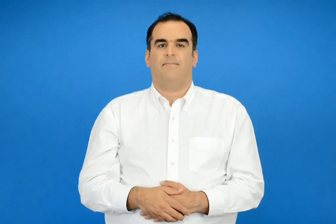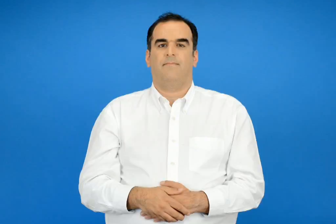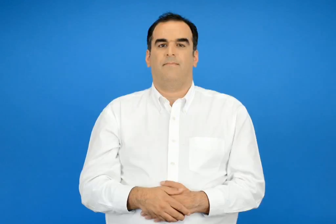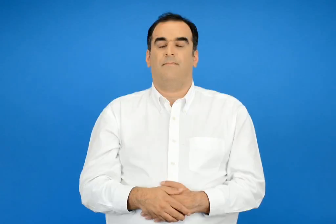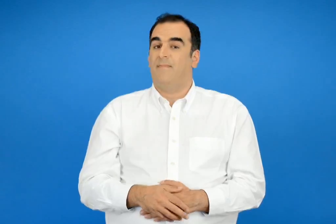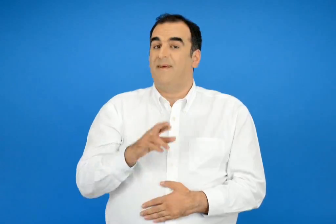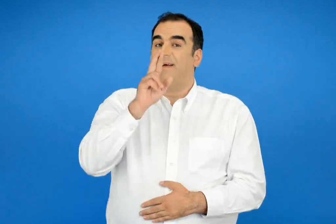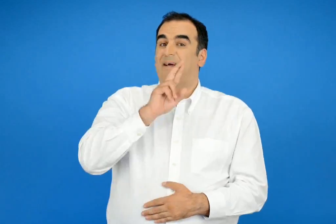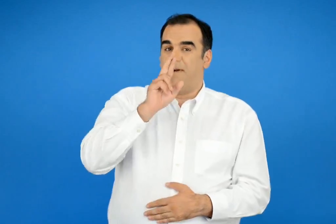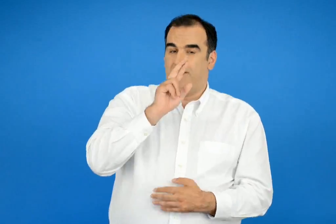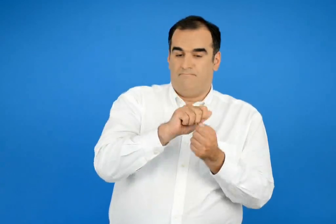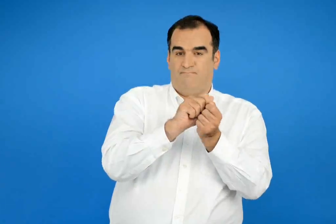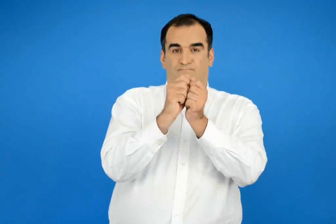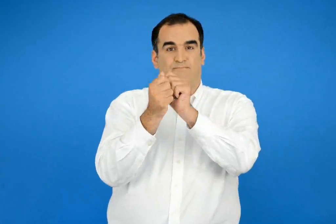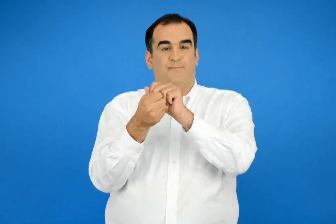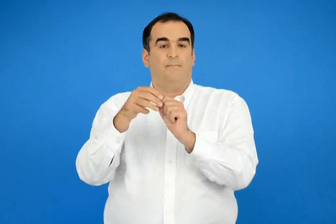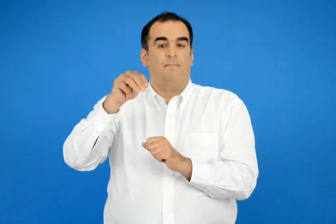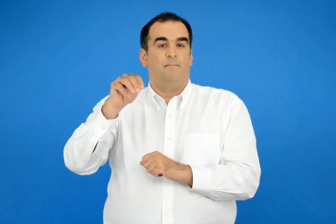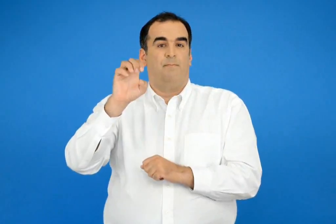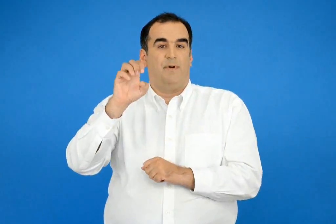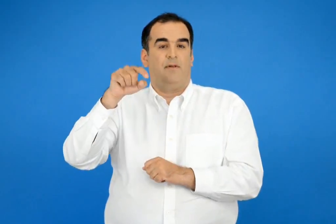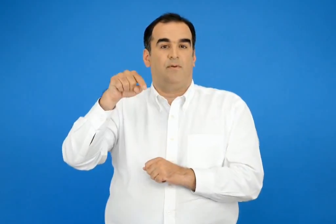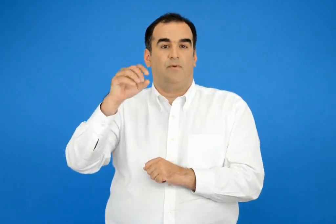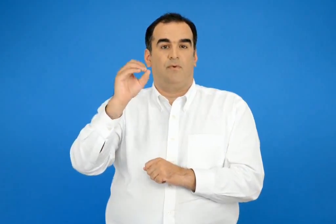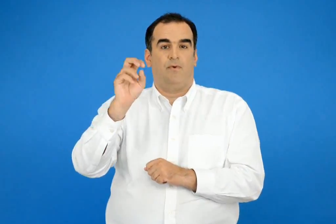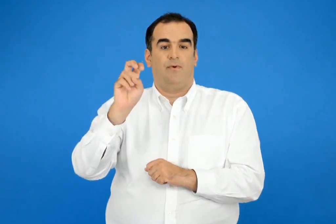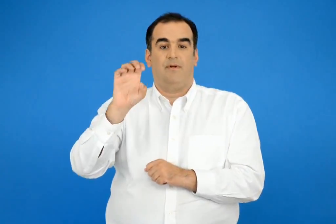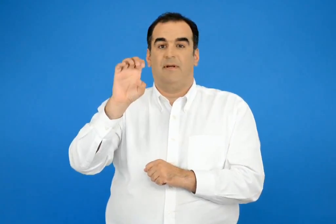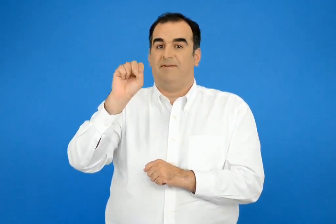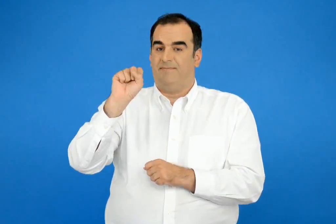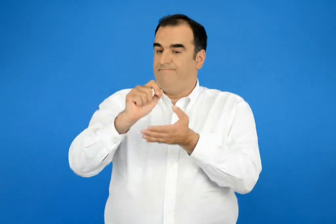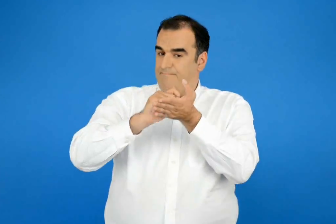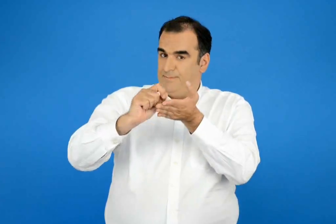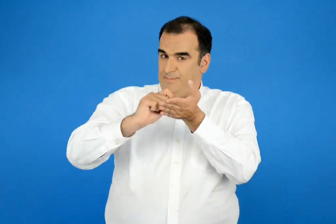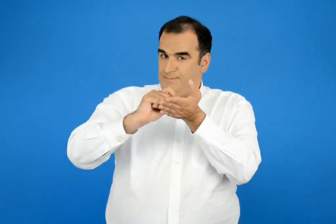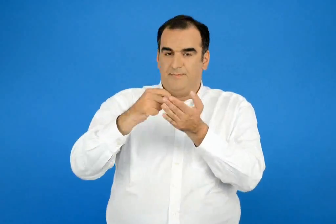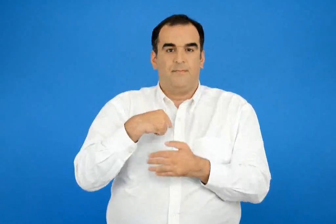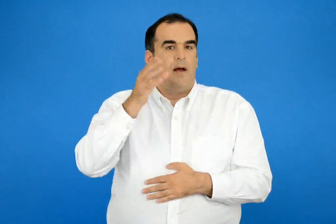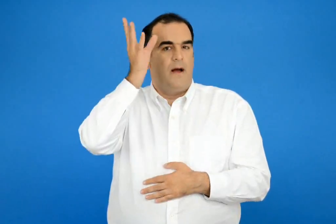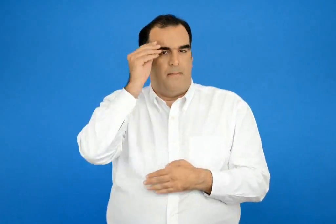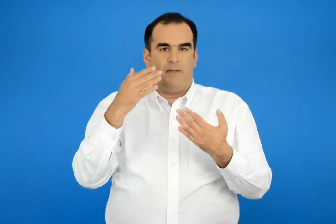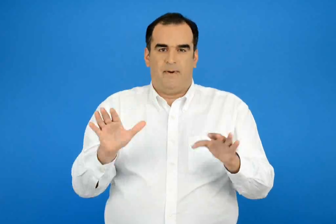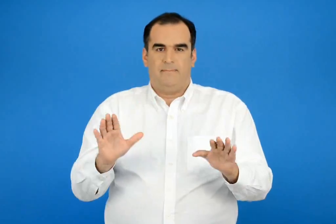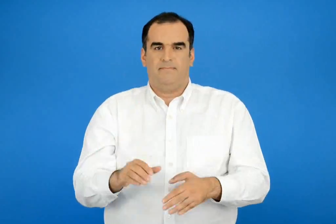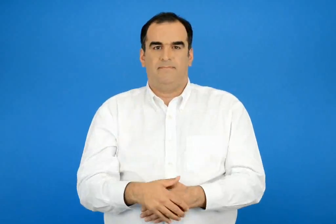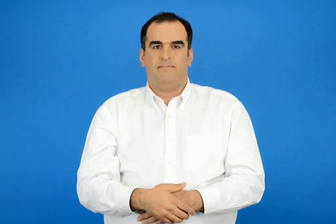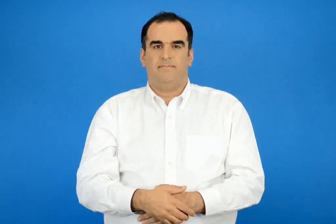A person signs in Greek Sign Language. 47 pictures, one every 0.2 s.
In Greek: έμαθα να φτιάχνω μετοχές από ρήματα
